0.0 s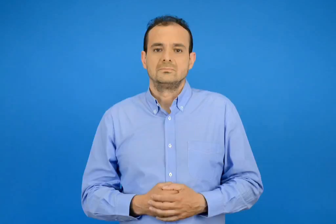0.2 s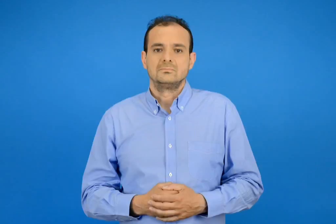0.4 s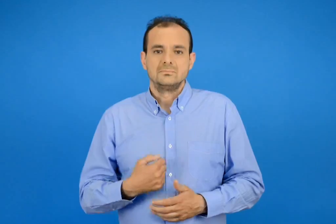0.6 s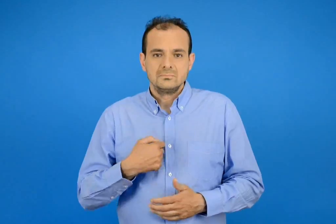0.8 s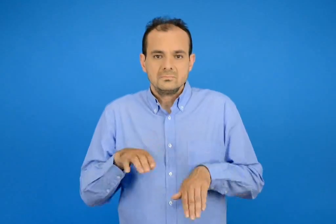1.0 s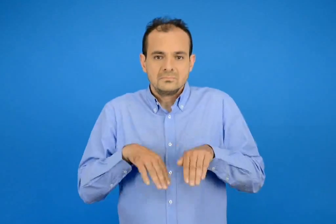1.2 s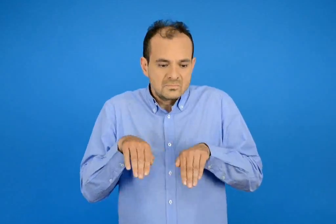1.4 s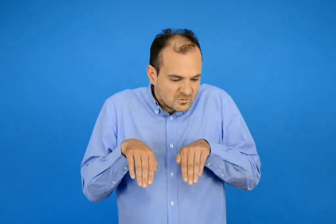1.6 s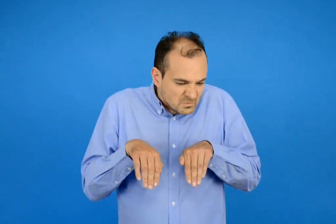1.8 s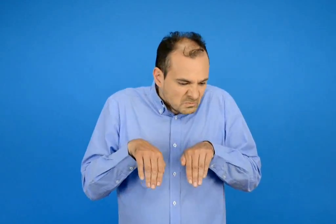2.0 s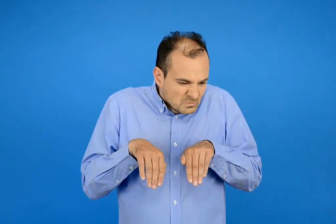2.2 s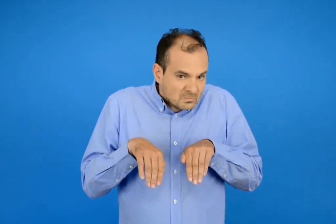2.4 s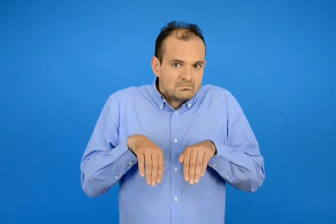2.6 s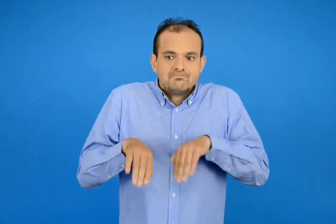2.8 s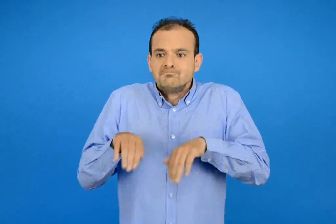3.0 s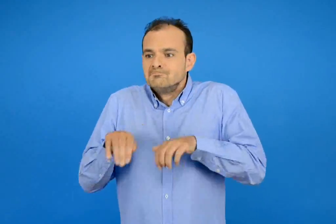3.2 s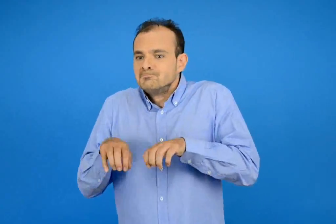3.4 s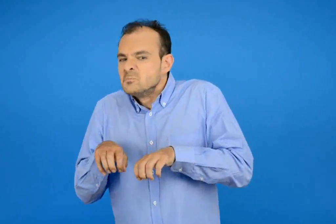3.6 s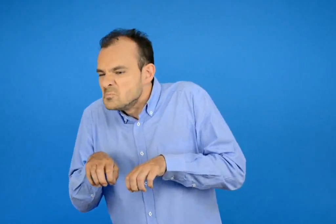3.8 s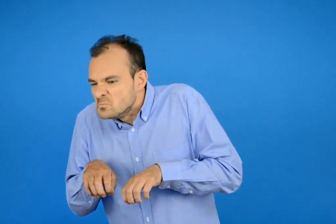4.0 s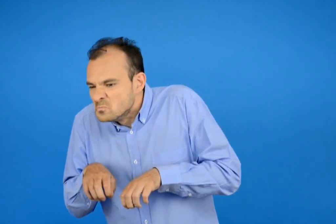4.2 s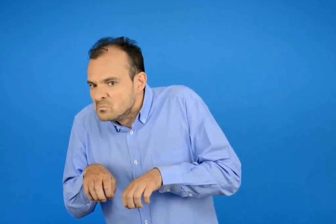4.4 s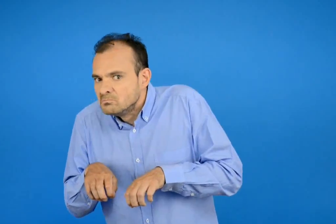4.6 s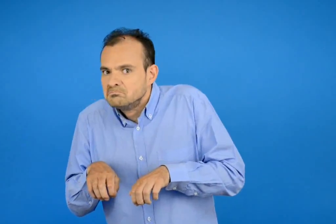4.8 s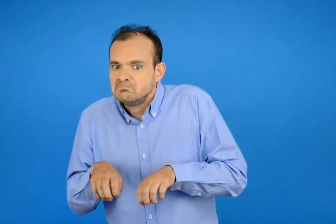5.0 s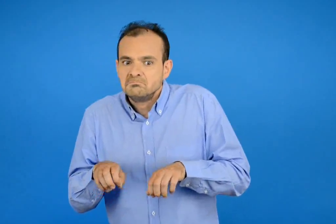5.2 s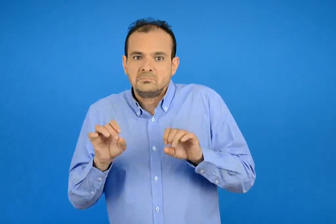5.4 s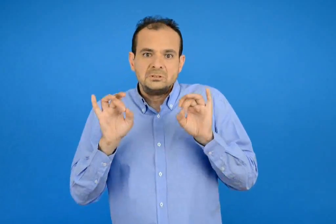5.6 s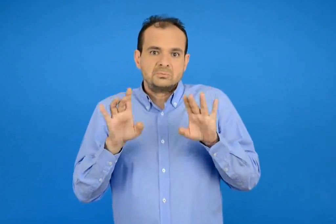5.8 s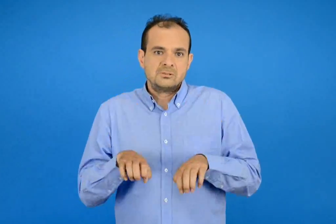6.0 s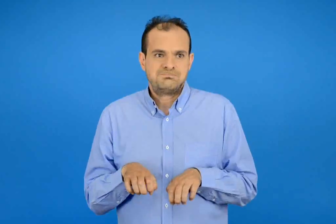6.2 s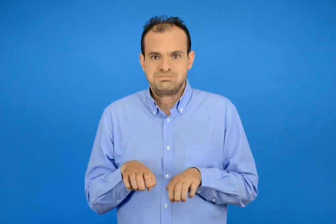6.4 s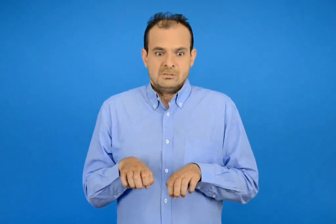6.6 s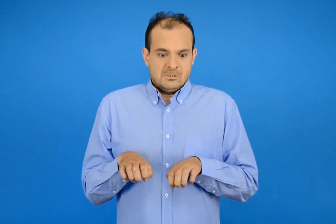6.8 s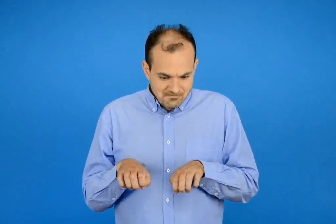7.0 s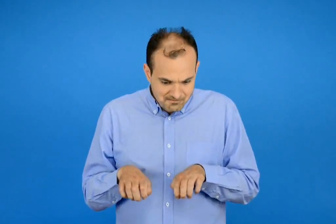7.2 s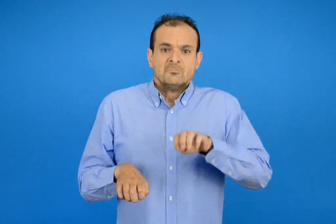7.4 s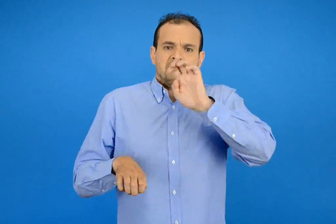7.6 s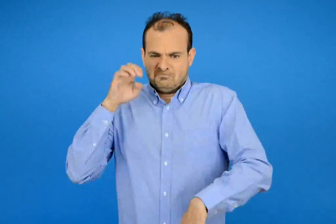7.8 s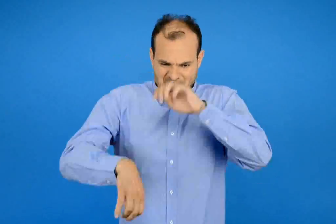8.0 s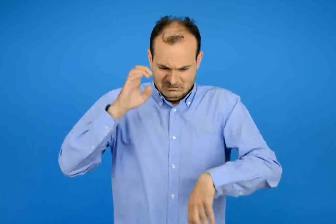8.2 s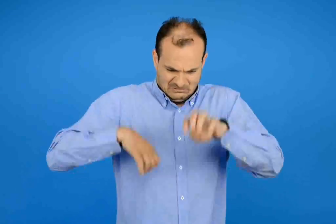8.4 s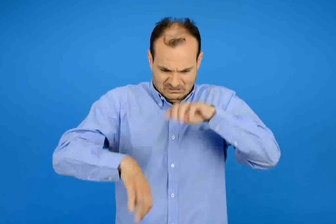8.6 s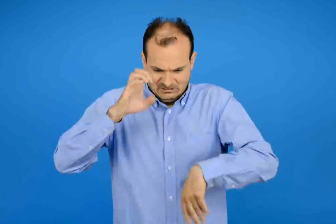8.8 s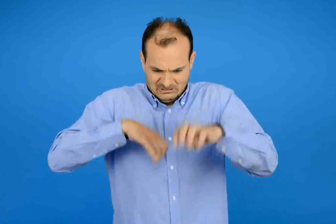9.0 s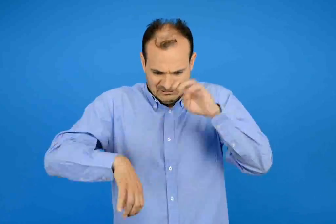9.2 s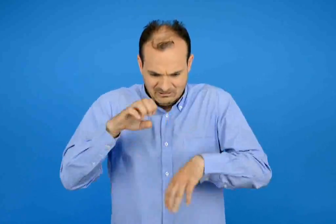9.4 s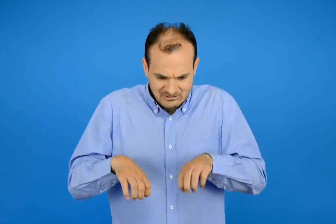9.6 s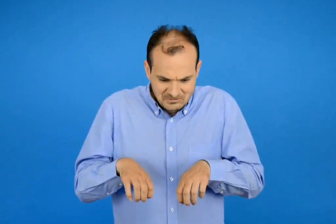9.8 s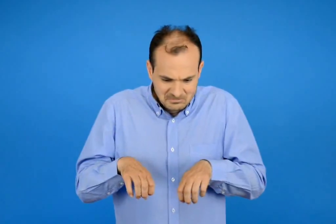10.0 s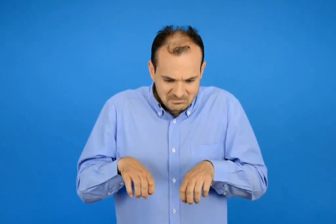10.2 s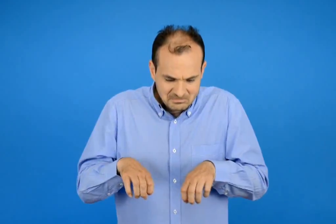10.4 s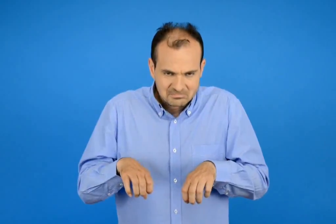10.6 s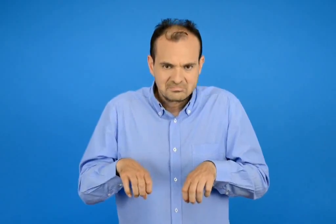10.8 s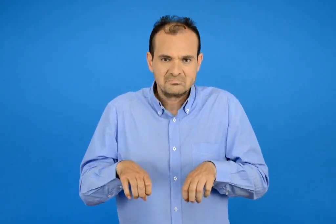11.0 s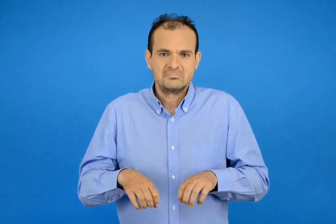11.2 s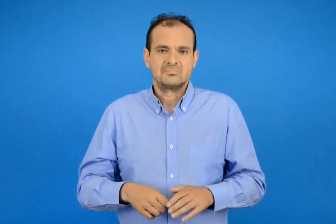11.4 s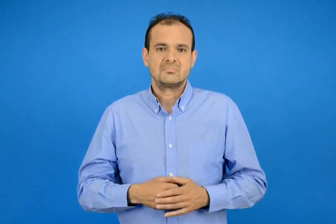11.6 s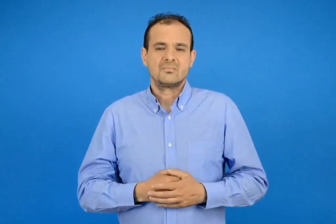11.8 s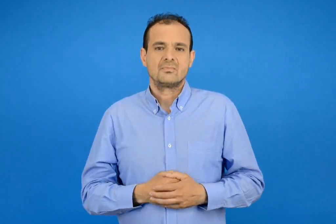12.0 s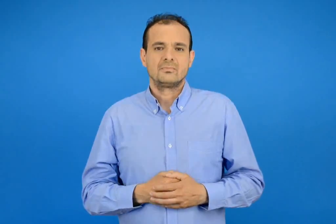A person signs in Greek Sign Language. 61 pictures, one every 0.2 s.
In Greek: μύριζα από δω μύριζα από κει τίποτα άρχισα να σκάβω
